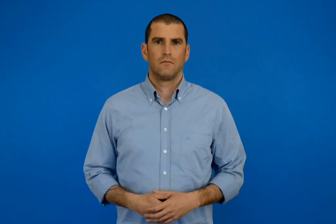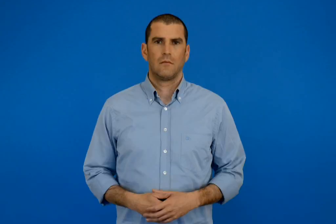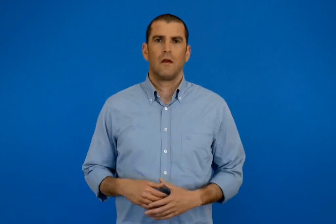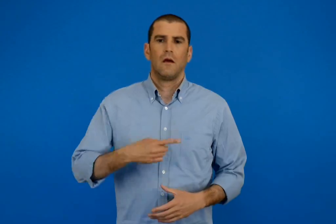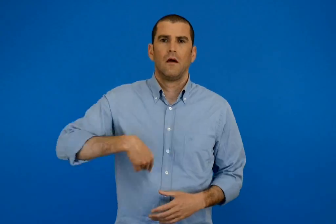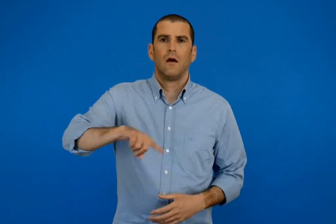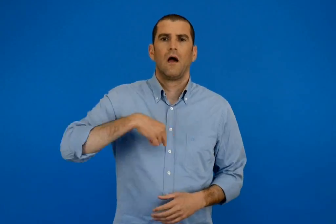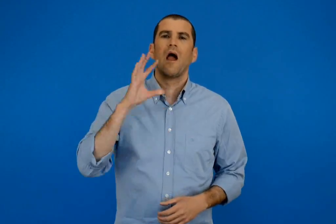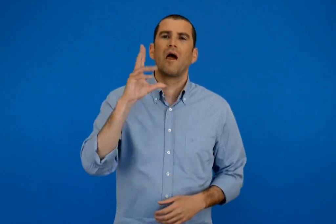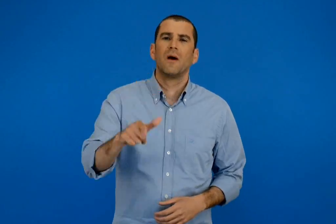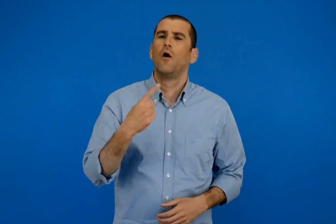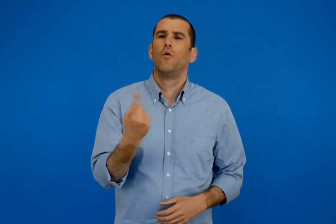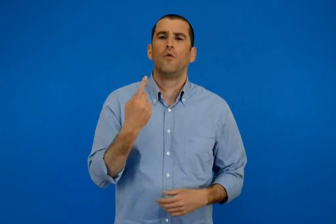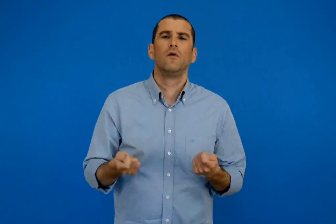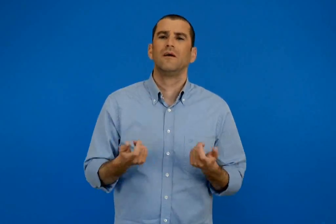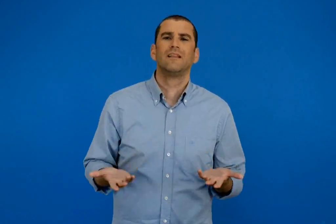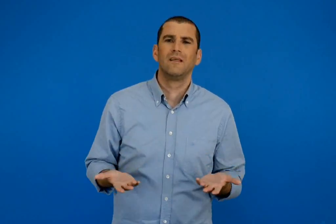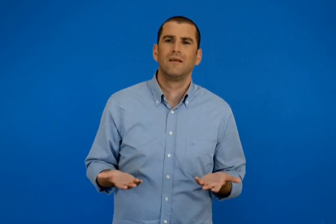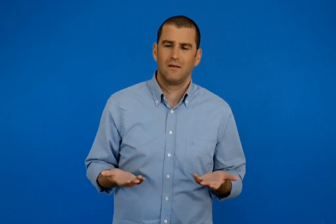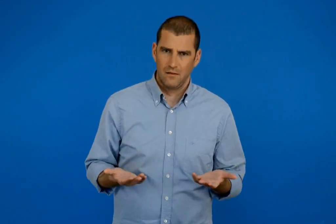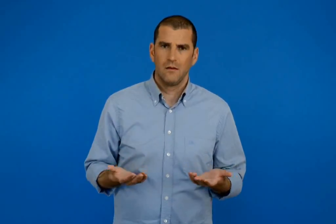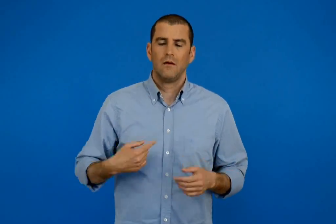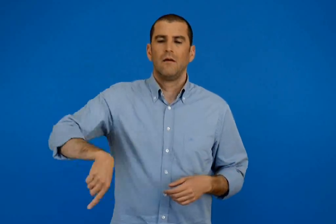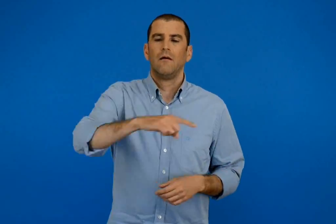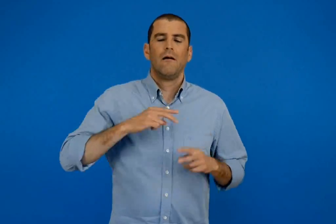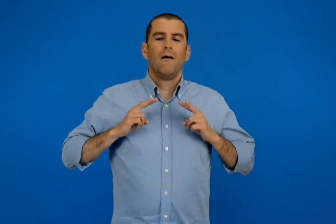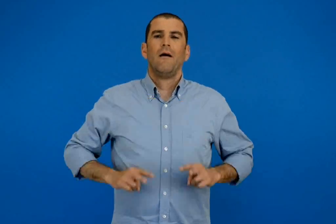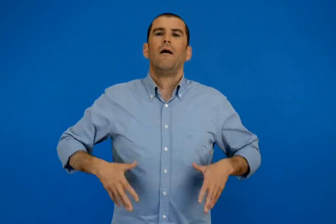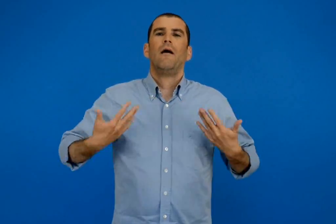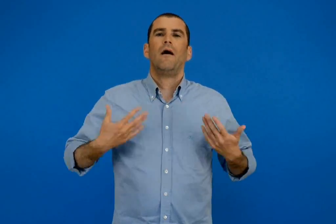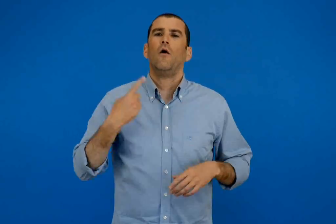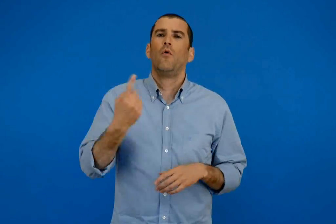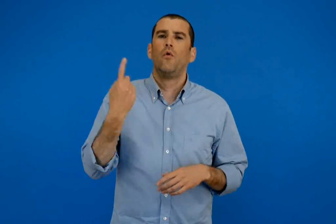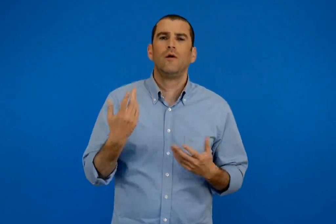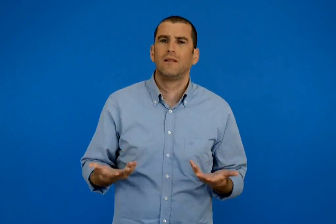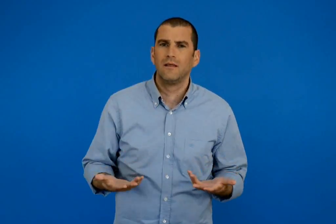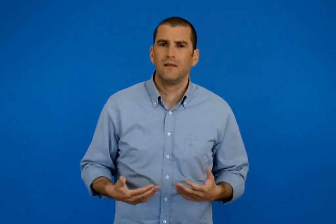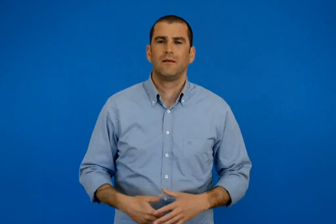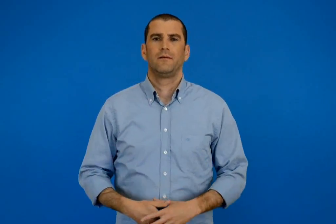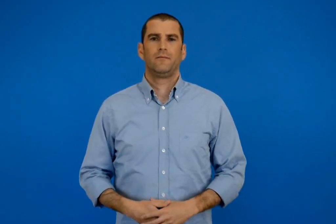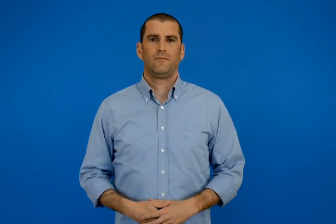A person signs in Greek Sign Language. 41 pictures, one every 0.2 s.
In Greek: ποια πράγματα συνηθίζουμε να κάνουμε κάθε μέρα ; ποια αλλά πράγματα μας δίνουν χαρά και ευχαρίστηση ;
